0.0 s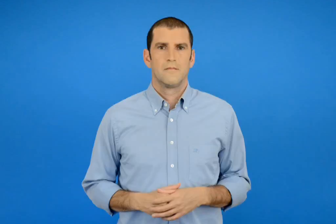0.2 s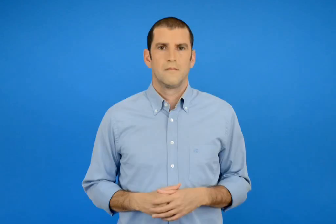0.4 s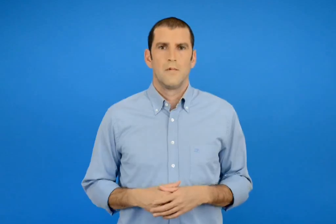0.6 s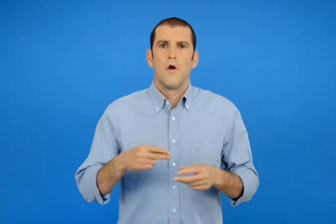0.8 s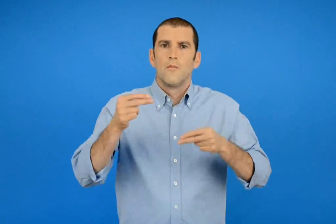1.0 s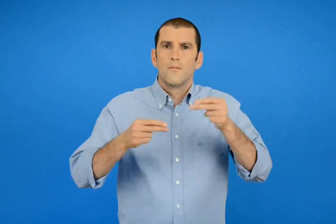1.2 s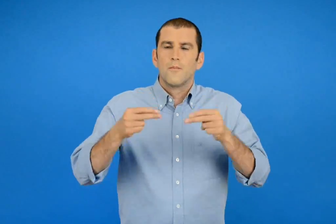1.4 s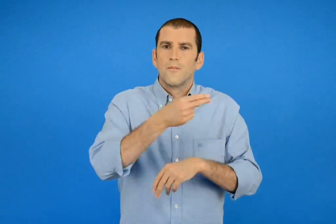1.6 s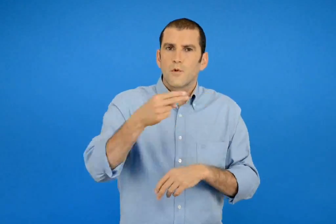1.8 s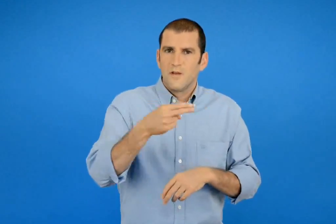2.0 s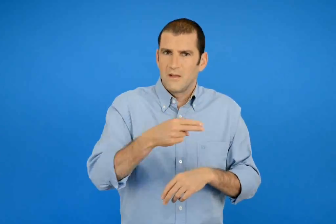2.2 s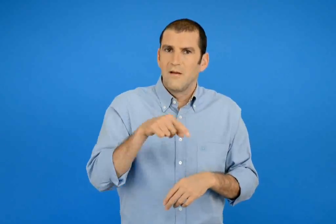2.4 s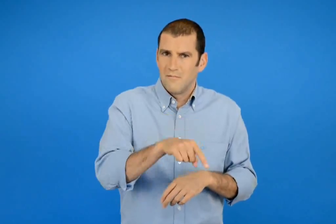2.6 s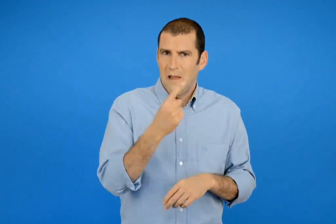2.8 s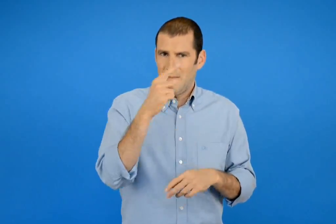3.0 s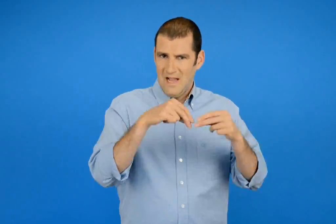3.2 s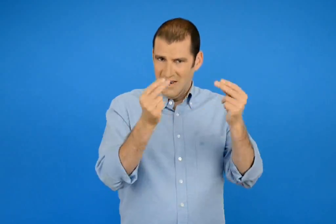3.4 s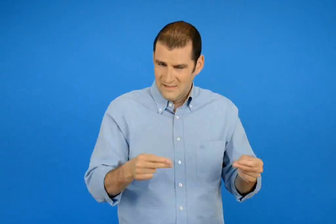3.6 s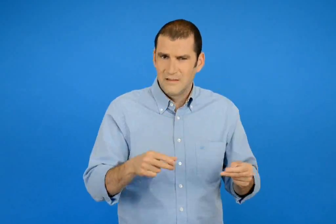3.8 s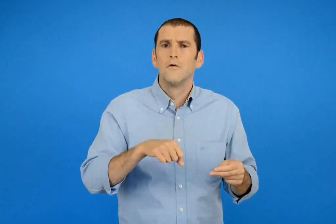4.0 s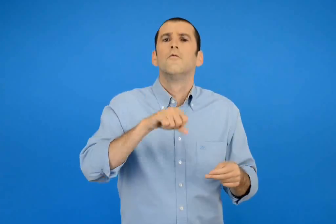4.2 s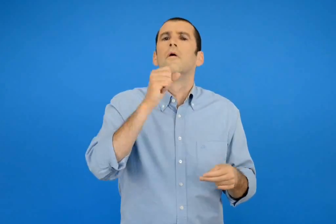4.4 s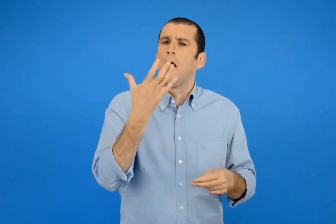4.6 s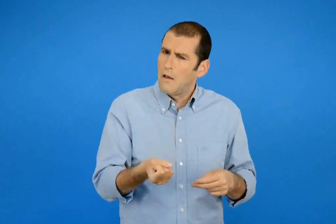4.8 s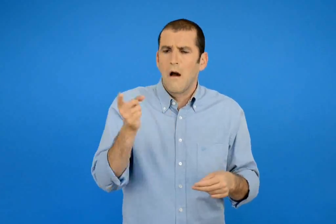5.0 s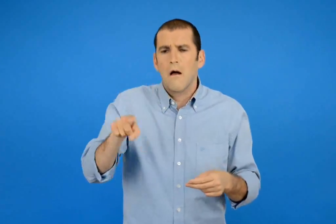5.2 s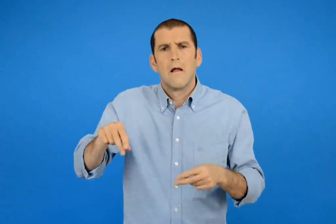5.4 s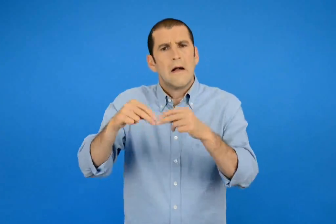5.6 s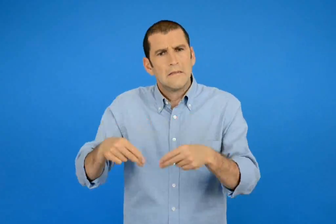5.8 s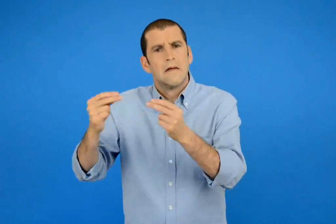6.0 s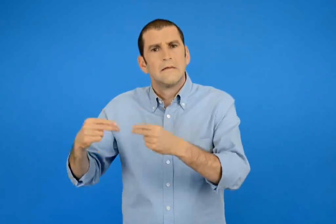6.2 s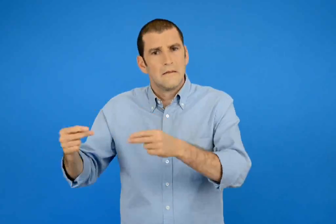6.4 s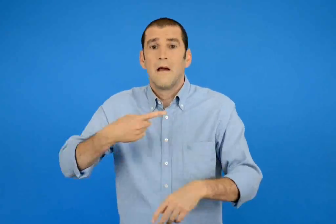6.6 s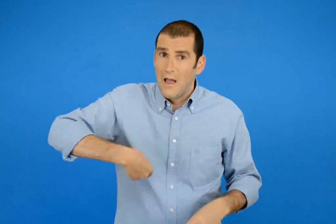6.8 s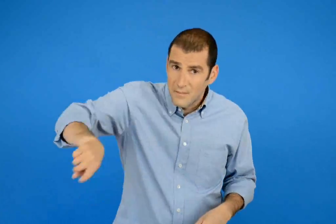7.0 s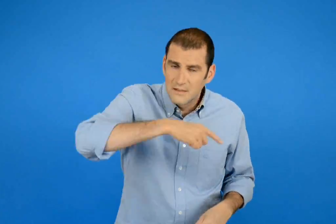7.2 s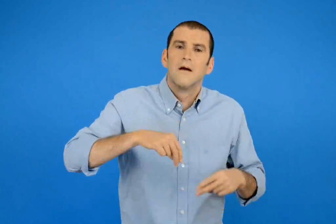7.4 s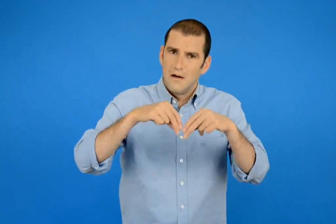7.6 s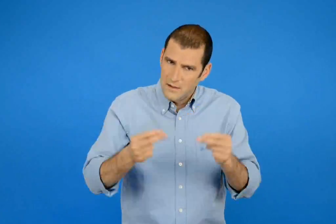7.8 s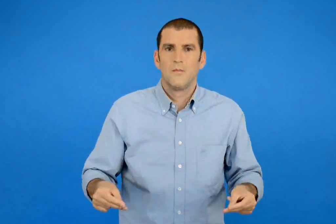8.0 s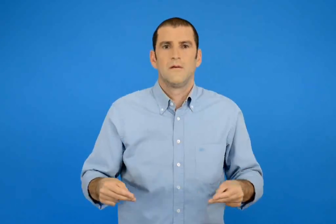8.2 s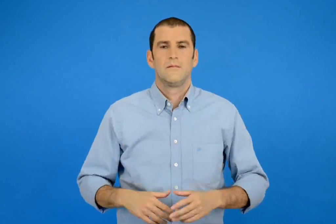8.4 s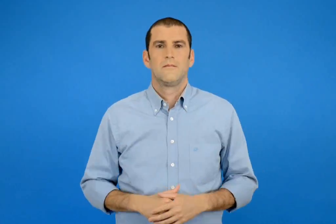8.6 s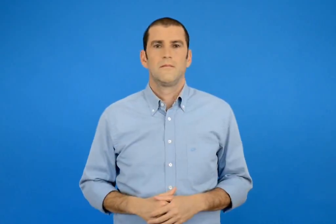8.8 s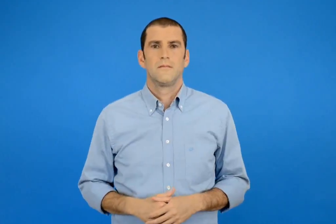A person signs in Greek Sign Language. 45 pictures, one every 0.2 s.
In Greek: να λύνουμε προβλήματα που δεν έχουν μόνο μια λύση
